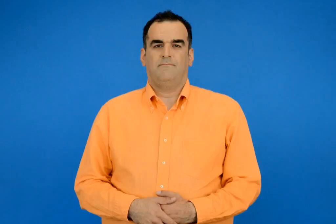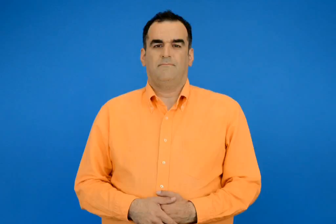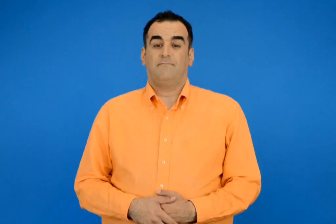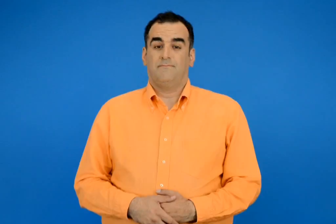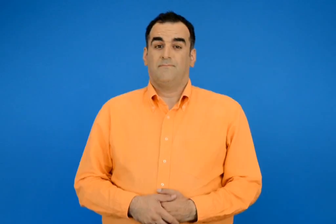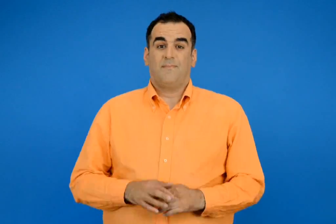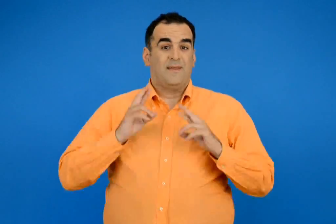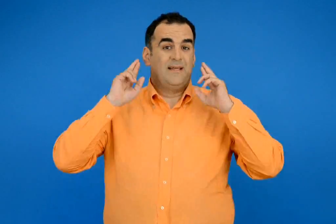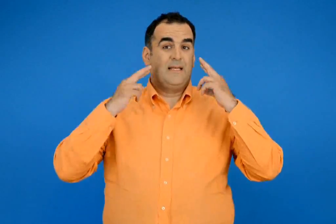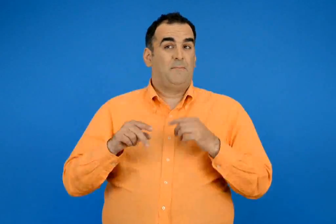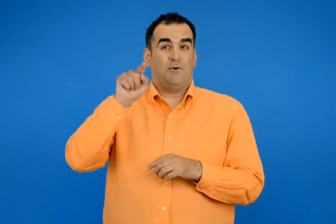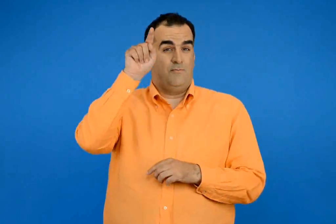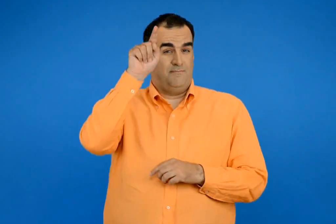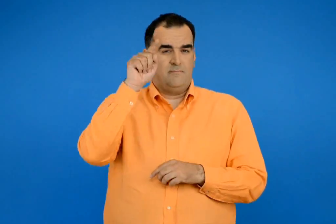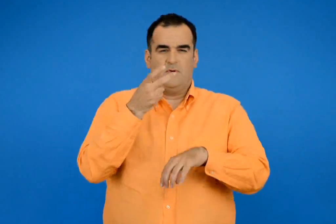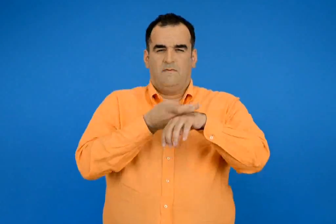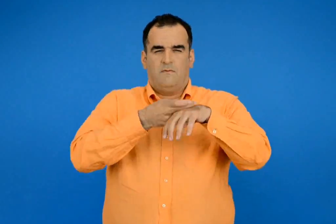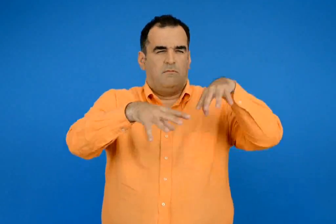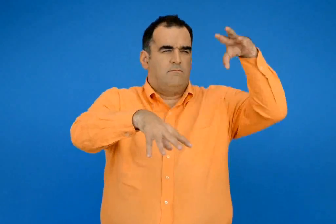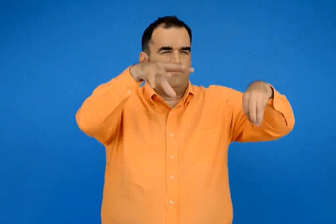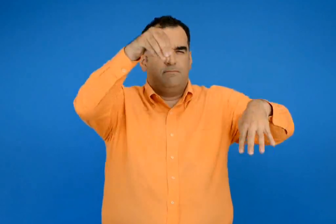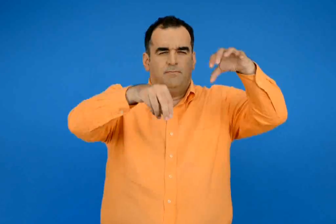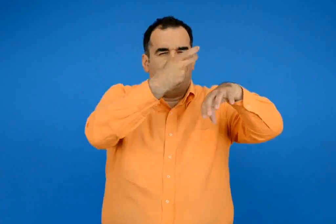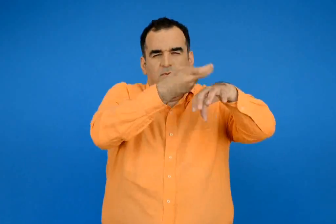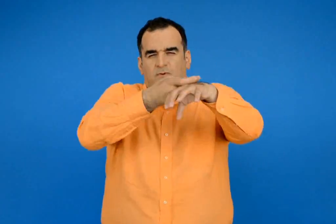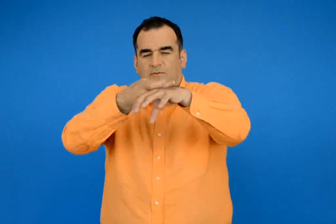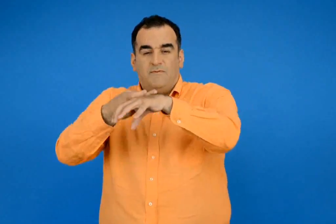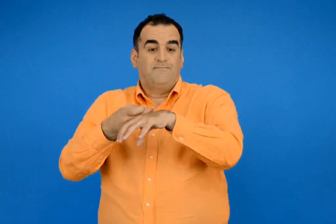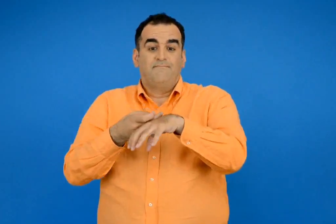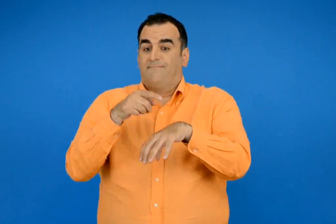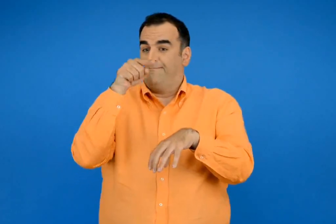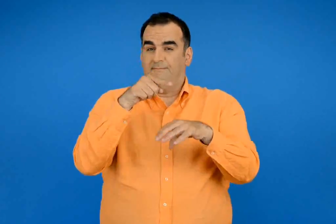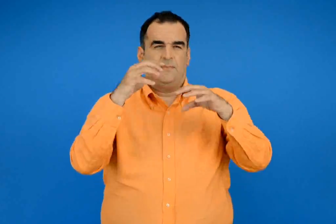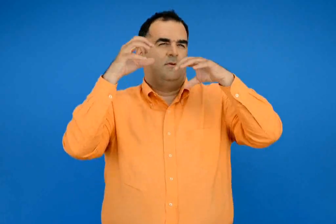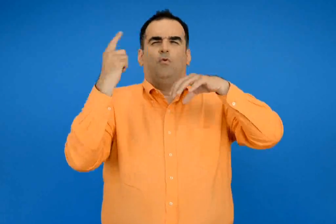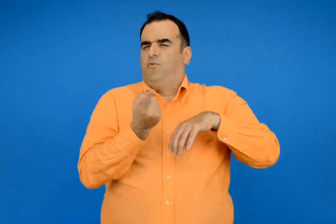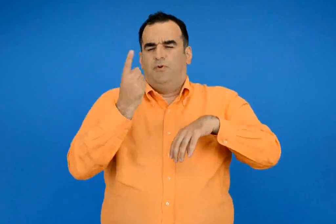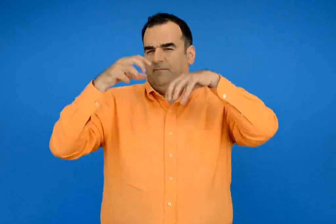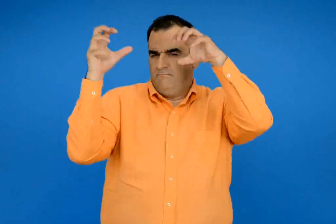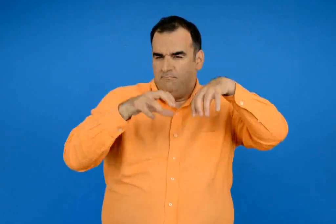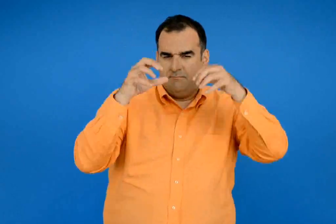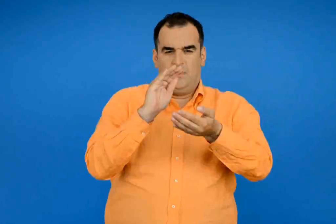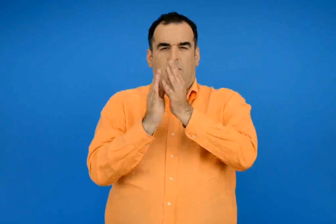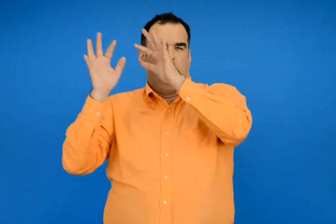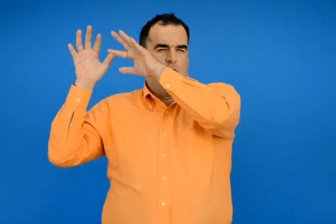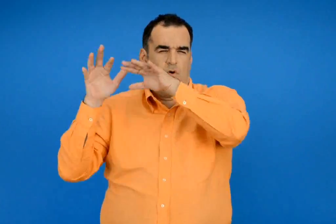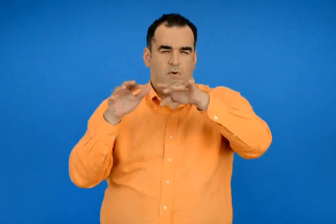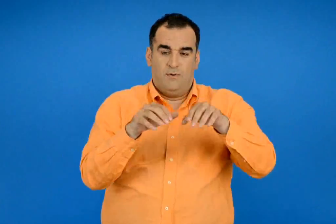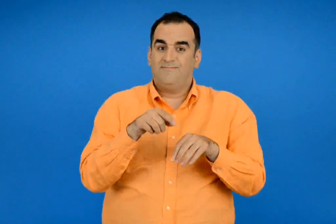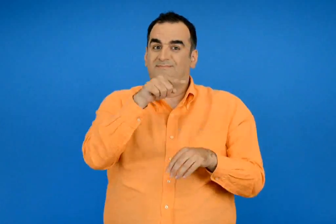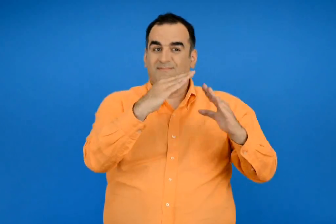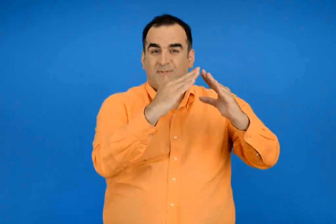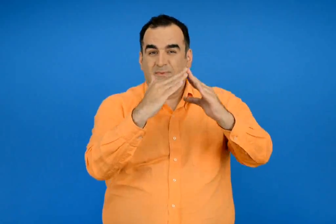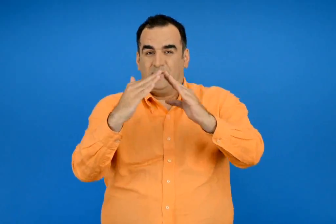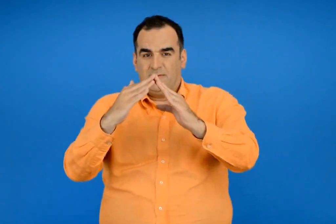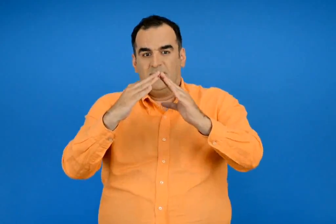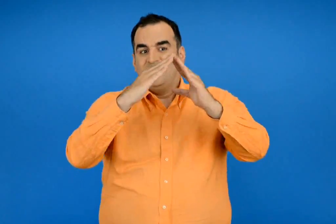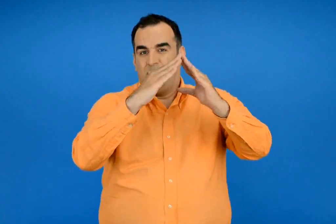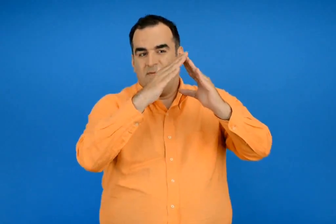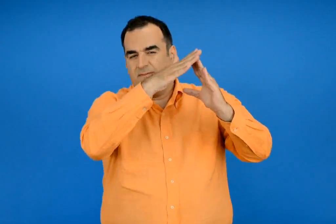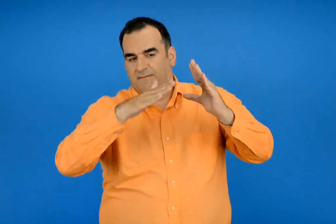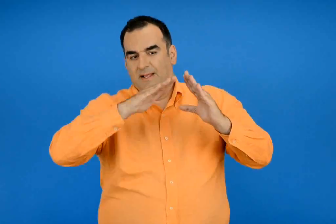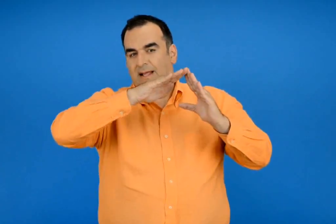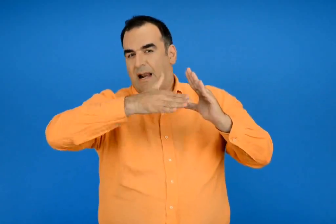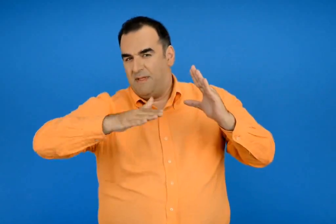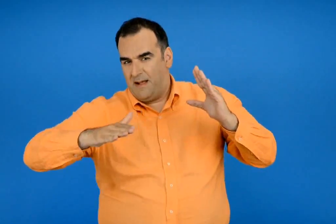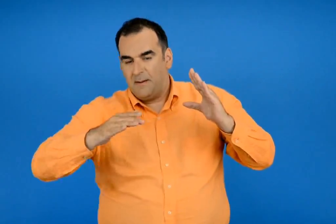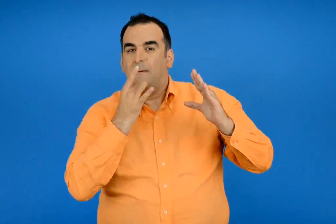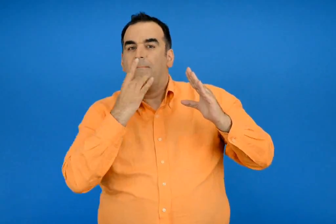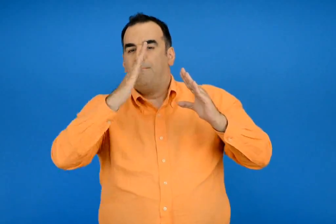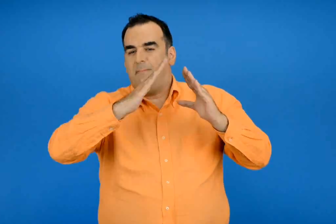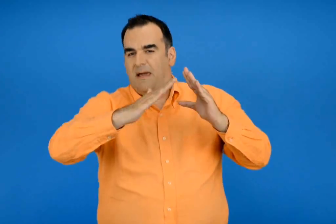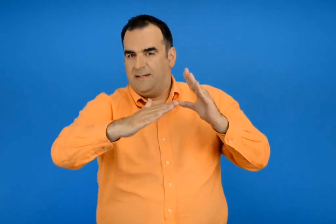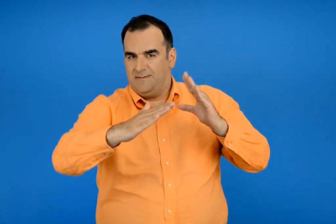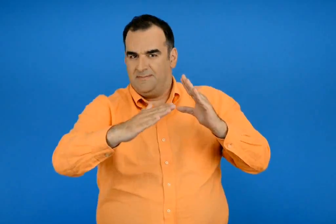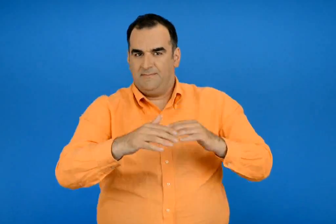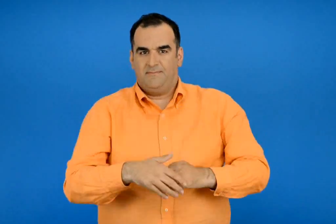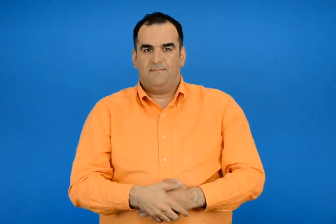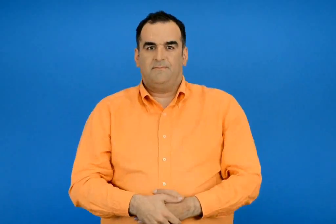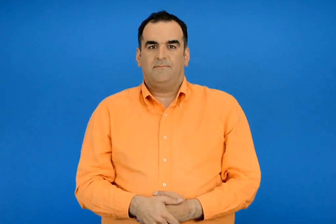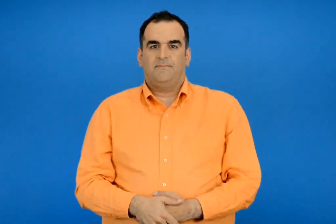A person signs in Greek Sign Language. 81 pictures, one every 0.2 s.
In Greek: στην ήπειρο που έχει πολλά βουνά και οπού συχνά βρέχει και χιονίζει τα σπίτια έχουν στέγη σκεπασμένη με κεραμιδιά η πέτρινες πλάκες
